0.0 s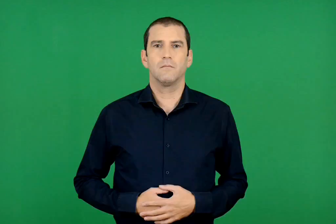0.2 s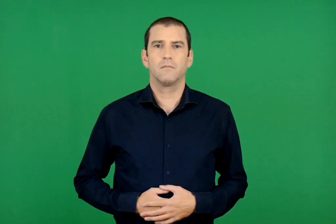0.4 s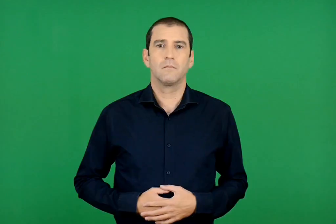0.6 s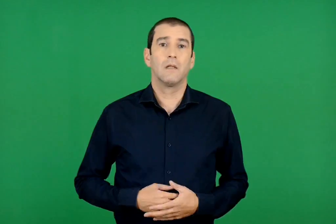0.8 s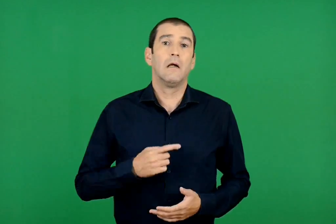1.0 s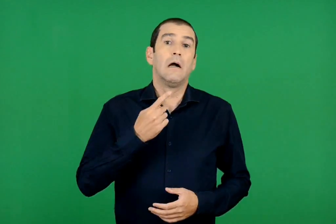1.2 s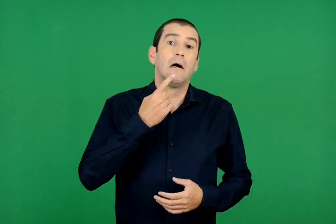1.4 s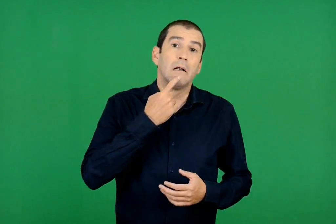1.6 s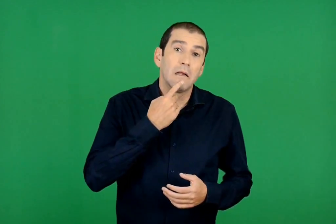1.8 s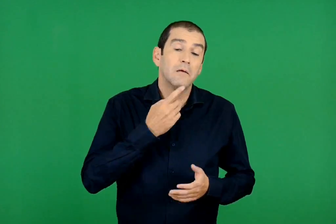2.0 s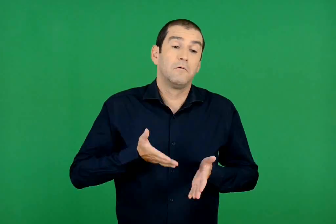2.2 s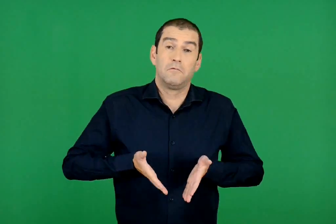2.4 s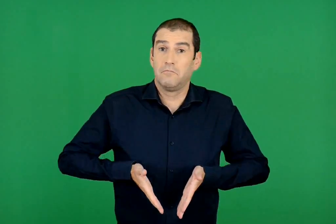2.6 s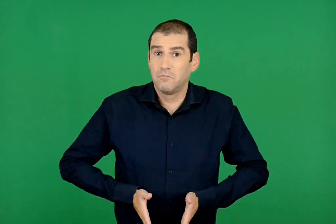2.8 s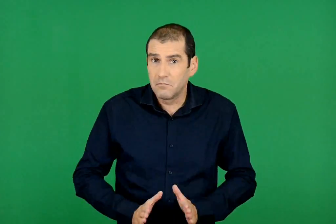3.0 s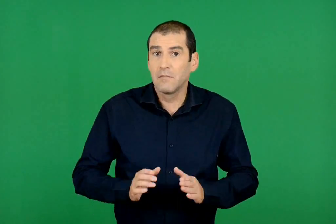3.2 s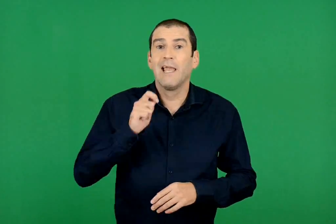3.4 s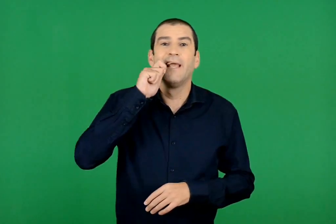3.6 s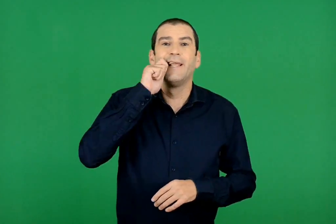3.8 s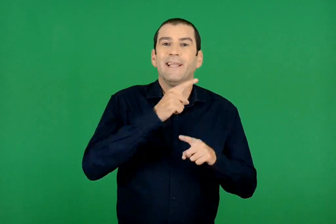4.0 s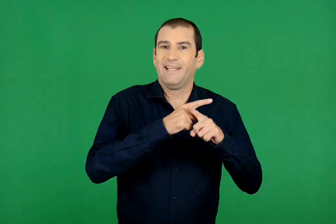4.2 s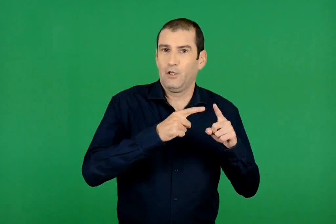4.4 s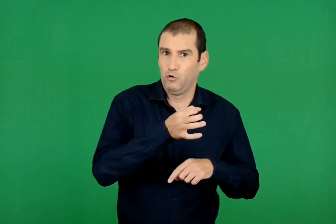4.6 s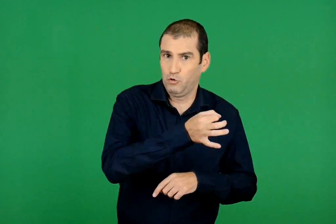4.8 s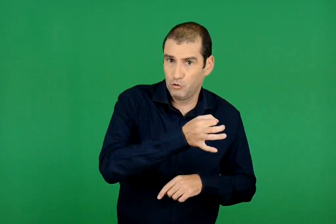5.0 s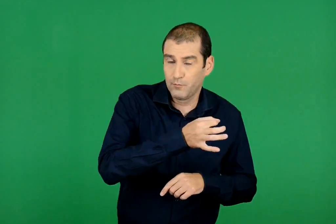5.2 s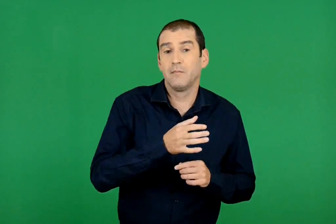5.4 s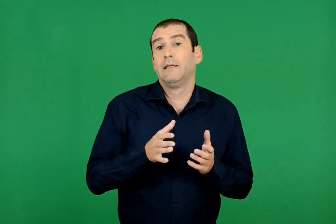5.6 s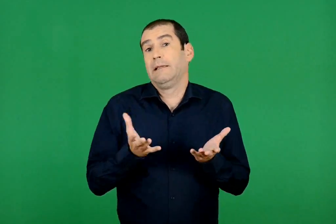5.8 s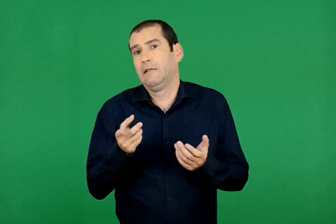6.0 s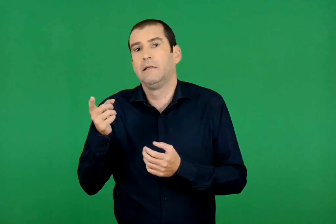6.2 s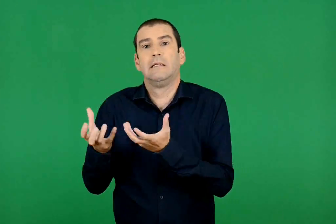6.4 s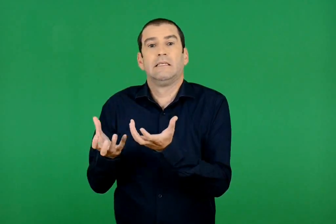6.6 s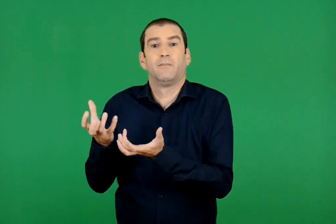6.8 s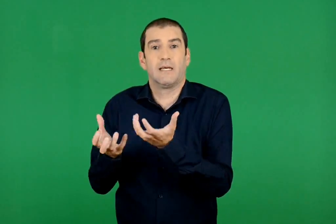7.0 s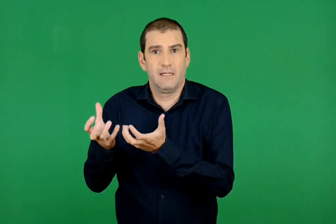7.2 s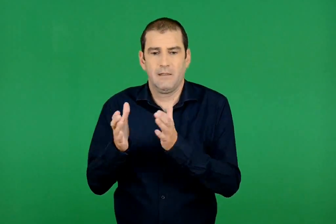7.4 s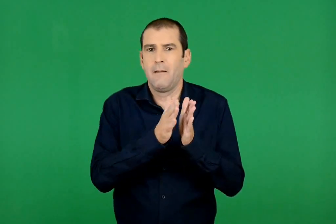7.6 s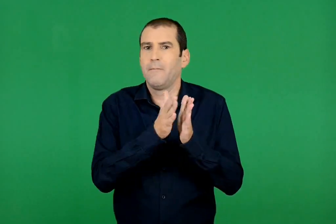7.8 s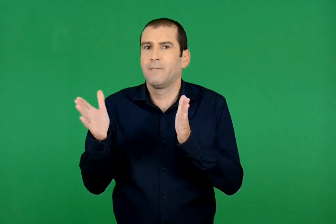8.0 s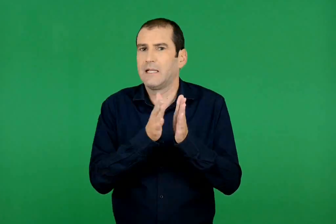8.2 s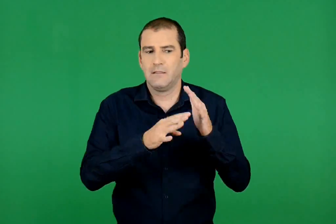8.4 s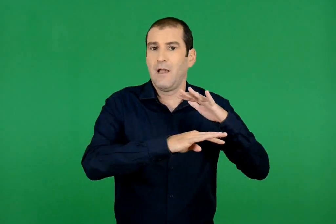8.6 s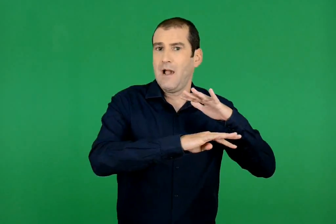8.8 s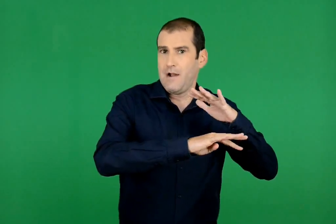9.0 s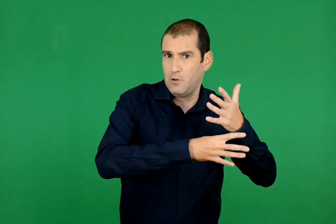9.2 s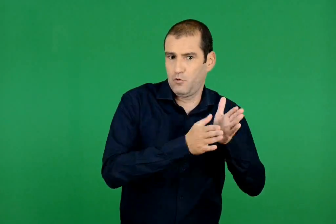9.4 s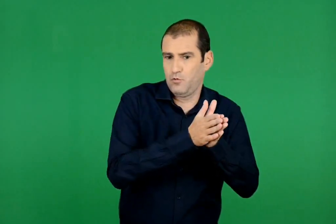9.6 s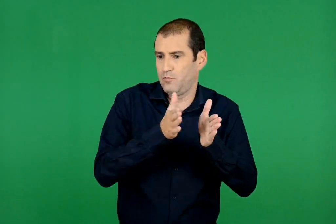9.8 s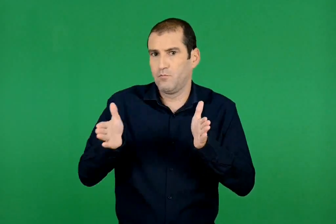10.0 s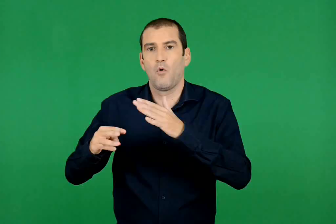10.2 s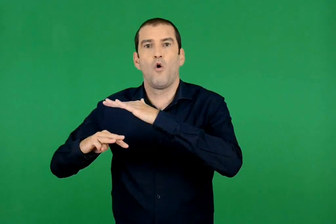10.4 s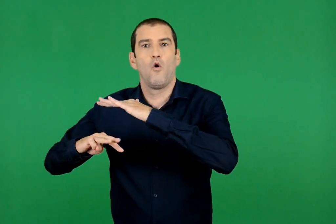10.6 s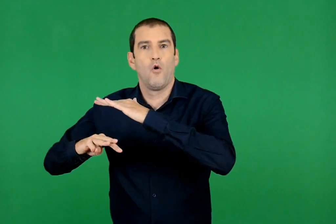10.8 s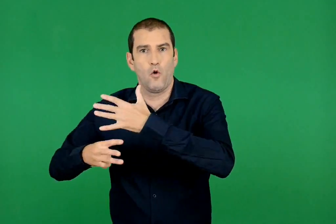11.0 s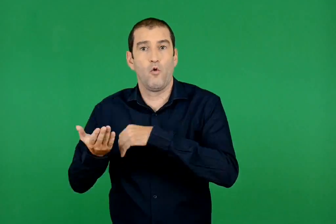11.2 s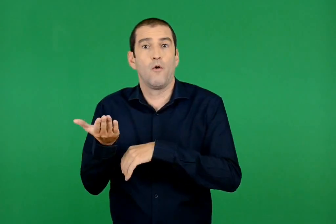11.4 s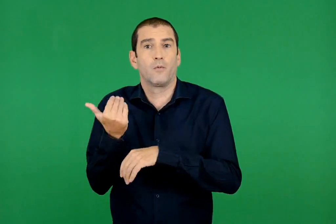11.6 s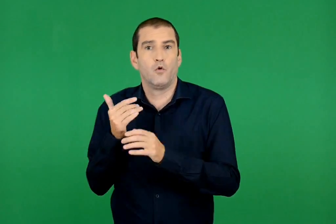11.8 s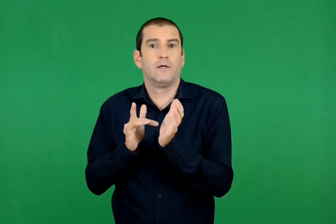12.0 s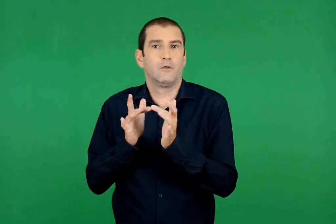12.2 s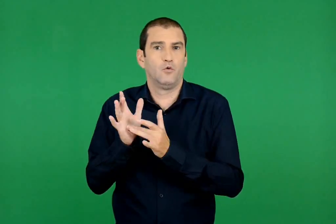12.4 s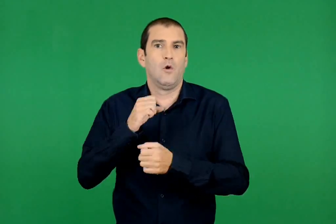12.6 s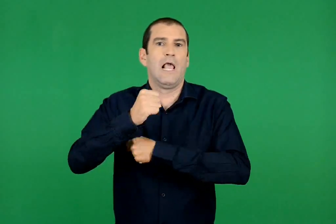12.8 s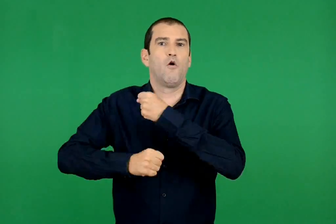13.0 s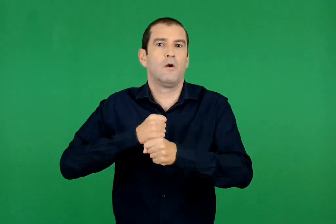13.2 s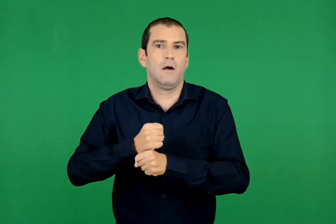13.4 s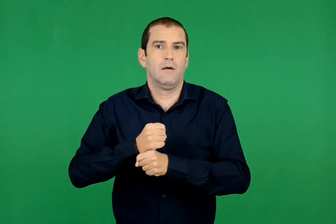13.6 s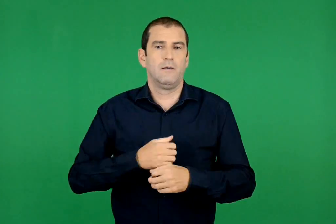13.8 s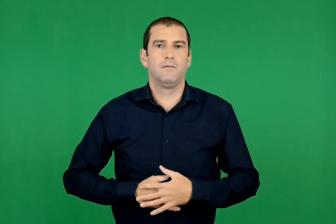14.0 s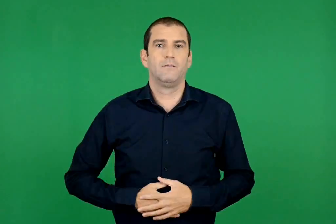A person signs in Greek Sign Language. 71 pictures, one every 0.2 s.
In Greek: λέγεται ότι γεννήθηκε στη χίο ή στη σμύρνη μεταξύ του 9ου και του 8ου π.χ. αιώνα
